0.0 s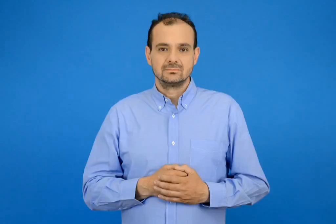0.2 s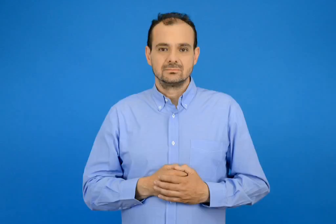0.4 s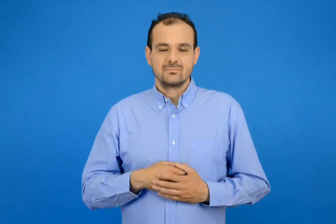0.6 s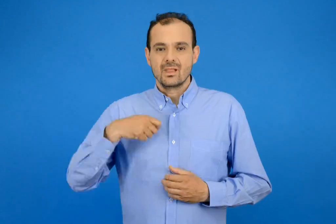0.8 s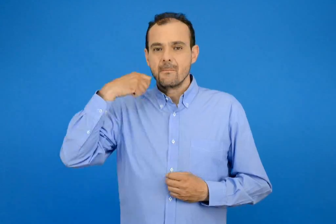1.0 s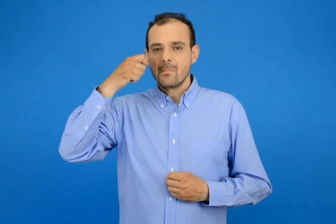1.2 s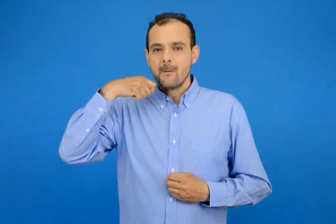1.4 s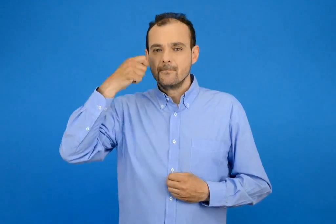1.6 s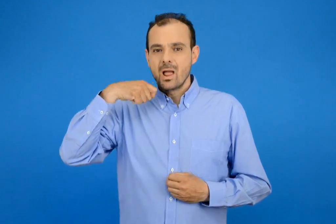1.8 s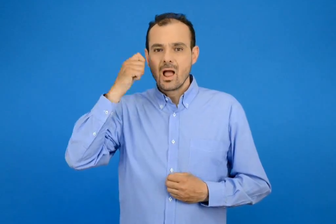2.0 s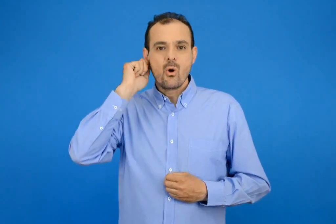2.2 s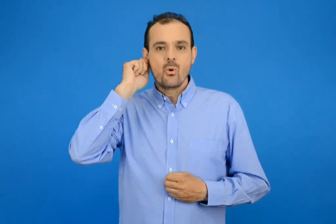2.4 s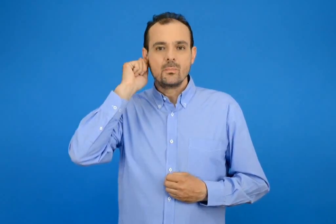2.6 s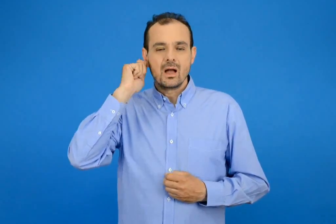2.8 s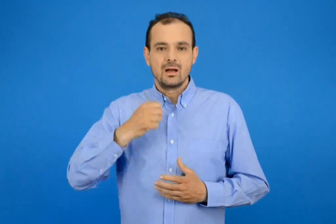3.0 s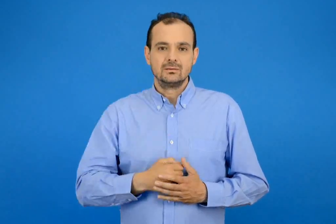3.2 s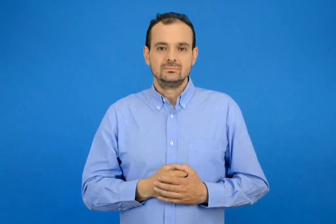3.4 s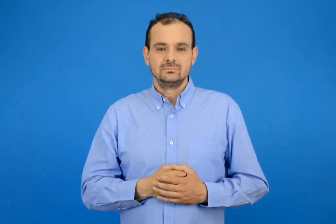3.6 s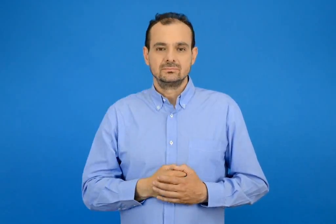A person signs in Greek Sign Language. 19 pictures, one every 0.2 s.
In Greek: όνομα μητέρας
